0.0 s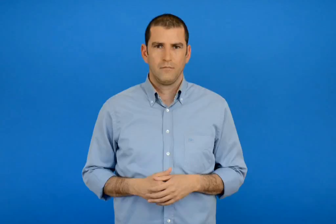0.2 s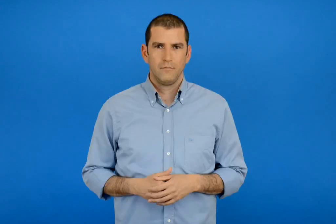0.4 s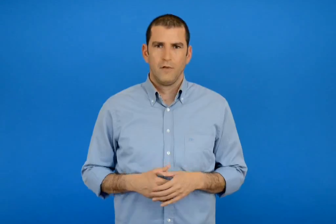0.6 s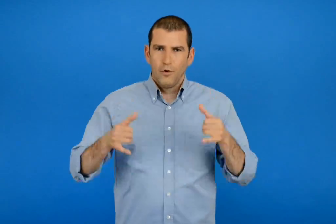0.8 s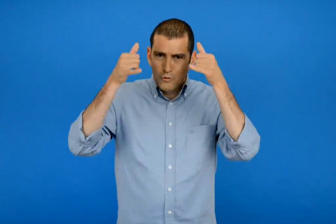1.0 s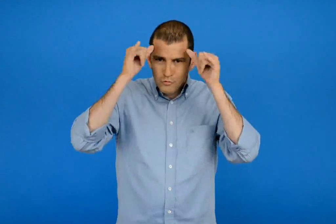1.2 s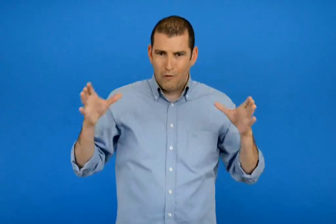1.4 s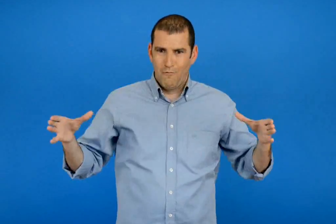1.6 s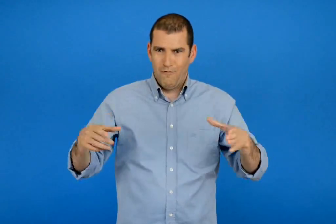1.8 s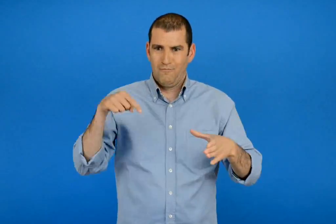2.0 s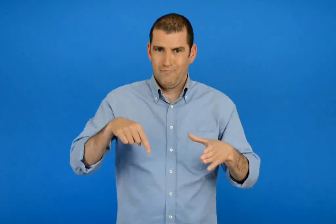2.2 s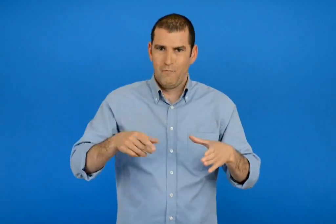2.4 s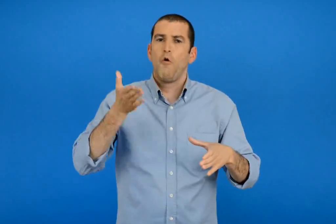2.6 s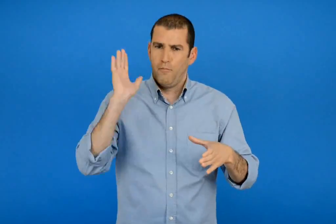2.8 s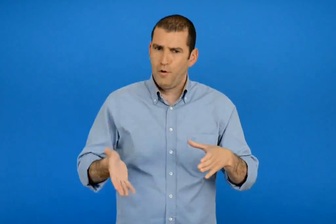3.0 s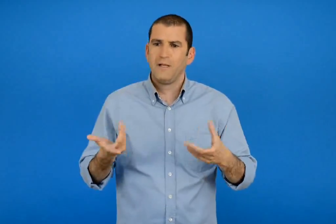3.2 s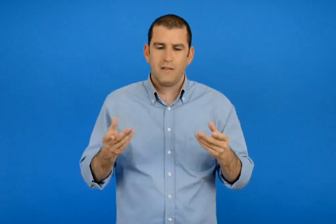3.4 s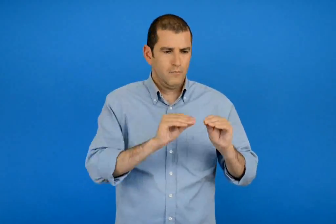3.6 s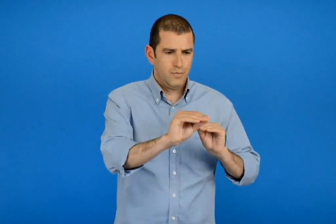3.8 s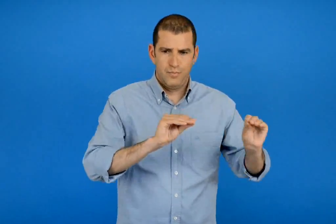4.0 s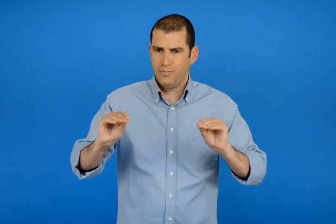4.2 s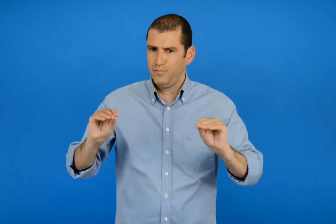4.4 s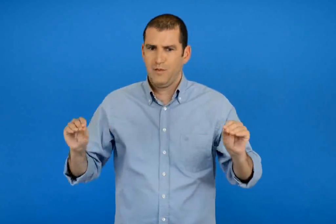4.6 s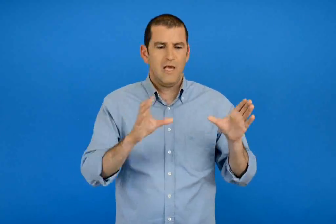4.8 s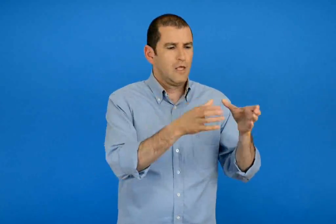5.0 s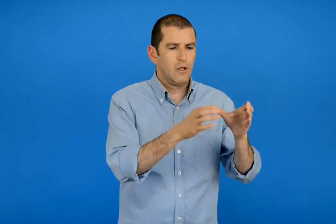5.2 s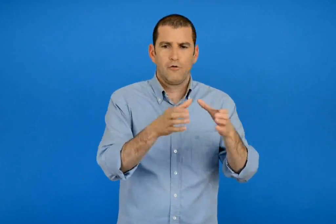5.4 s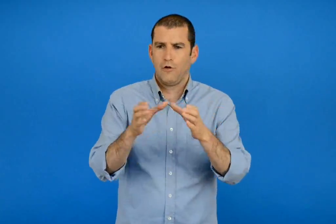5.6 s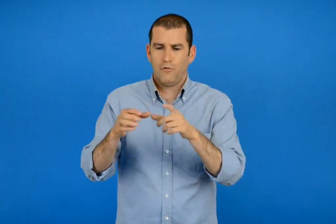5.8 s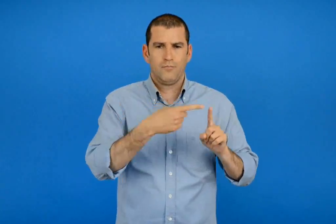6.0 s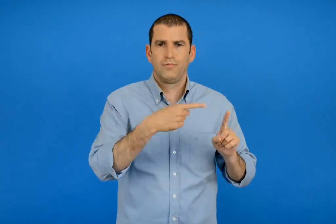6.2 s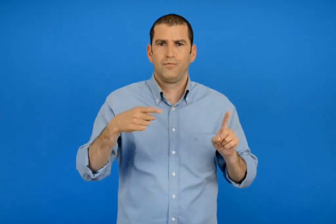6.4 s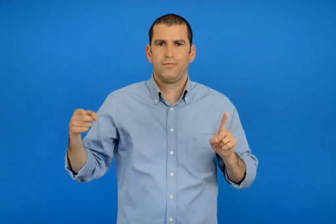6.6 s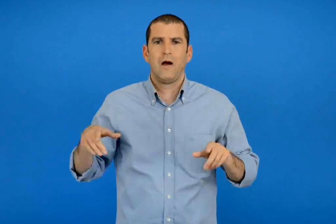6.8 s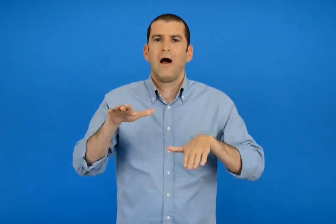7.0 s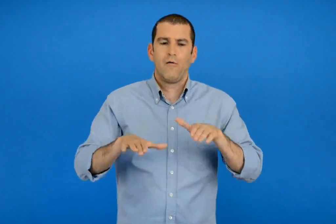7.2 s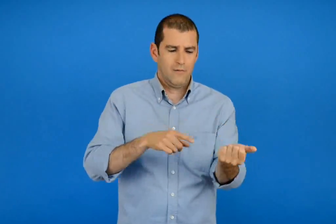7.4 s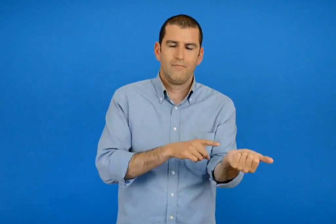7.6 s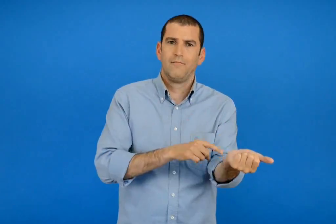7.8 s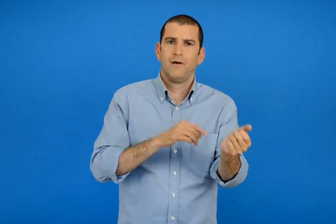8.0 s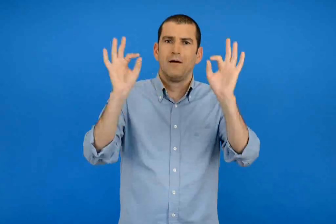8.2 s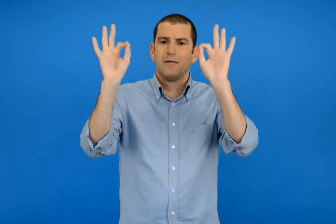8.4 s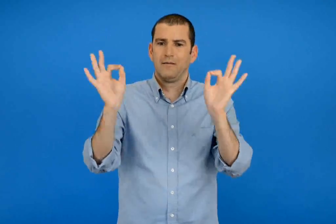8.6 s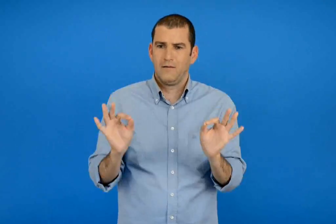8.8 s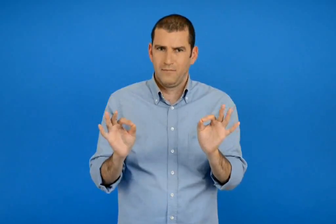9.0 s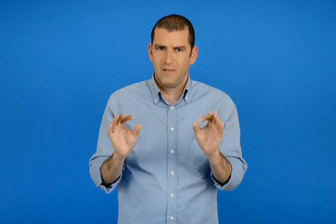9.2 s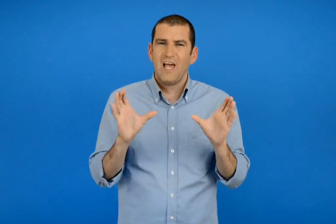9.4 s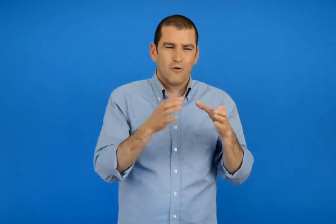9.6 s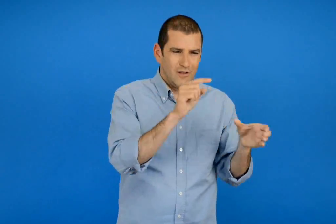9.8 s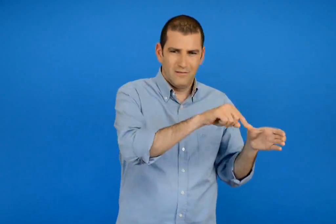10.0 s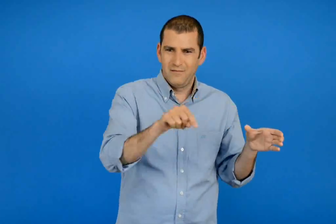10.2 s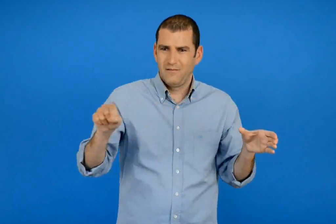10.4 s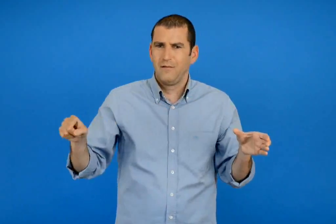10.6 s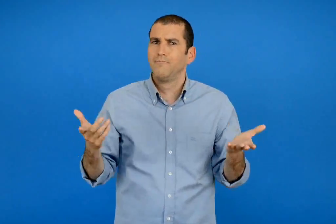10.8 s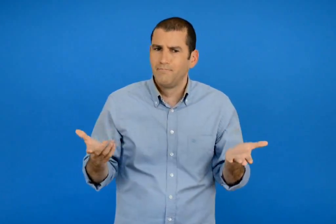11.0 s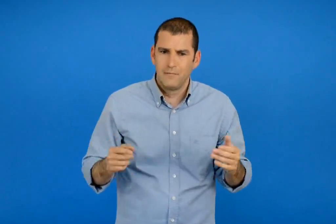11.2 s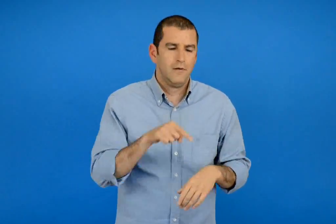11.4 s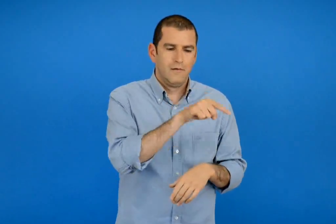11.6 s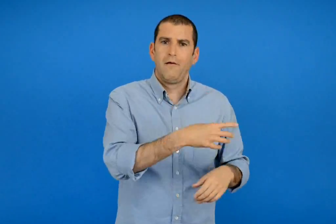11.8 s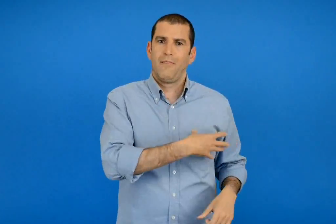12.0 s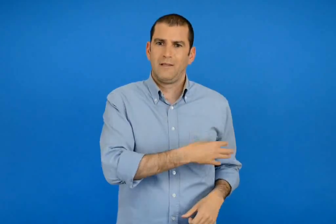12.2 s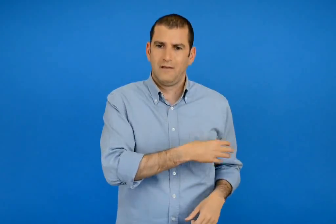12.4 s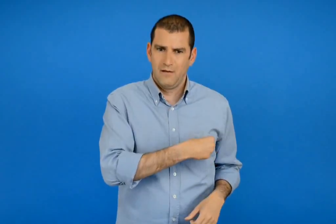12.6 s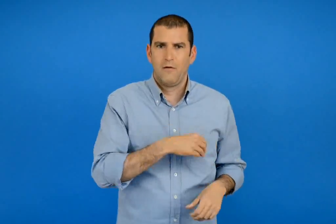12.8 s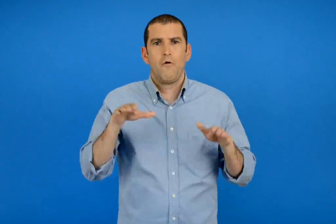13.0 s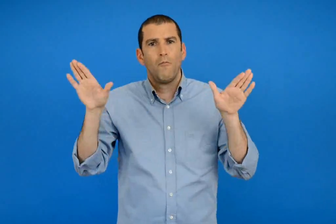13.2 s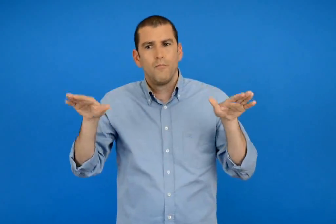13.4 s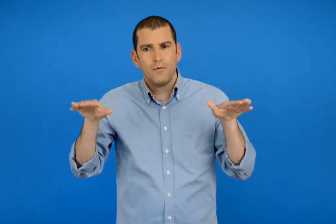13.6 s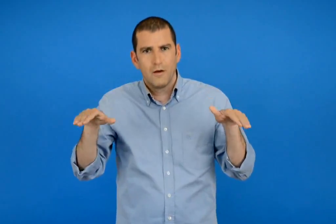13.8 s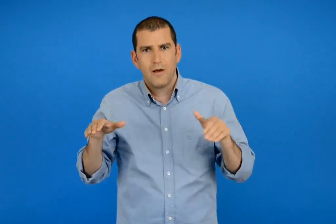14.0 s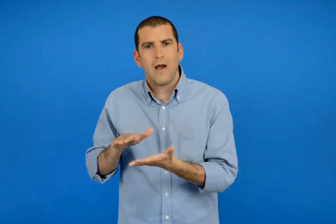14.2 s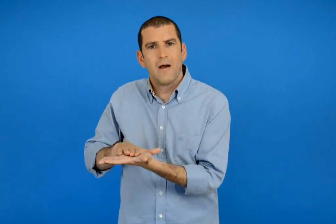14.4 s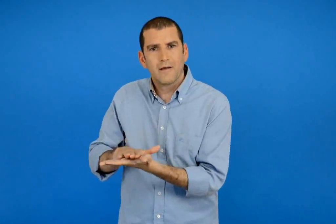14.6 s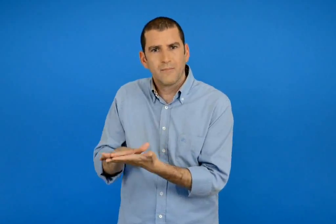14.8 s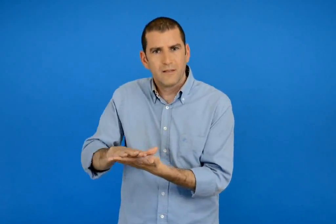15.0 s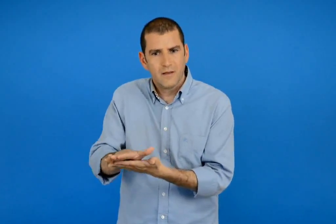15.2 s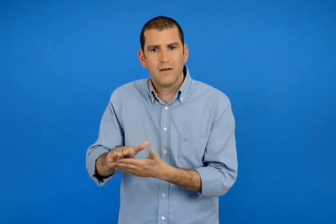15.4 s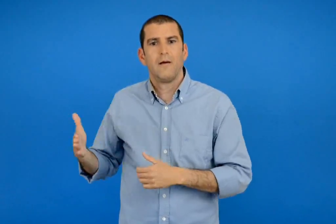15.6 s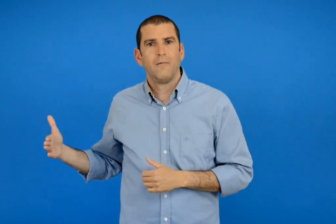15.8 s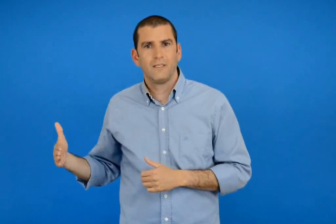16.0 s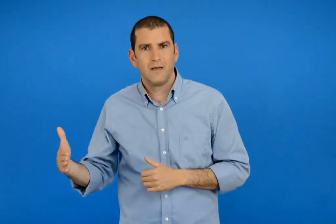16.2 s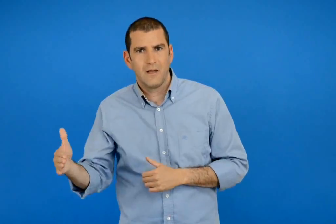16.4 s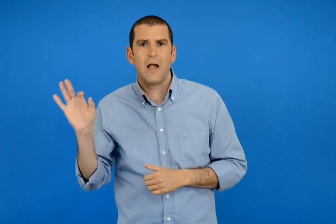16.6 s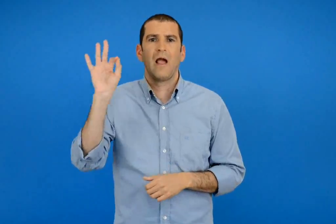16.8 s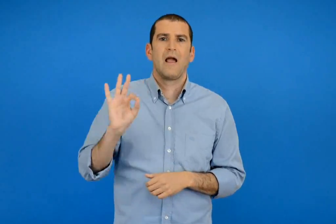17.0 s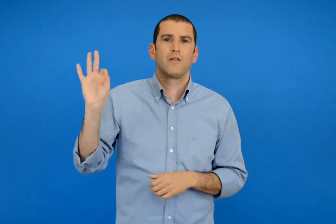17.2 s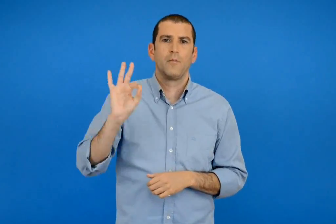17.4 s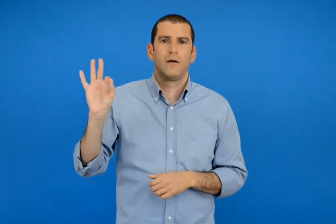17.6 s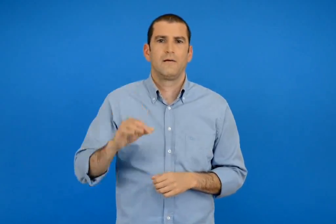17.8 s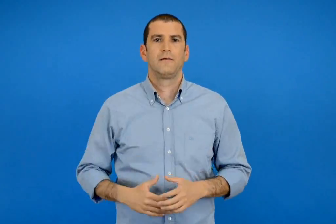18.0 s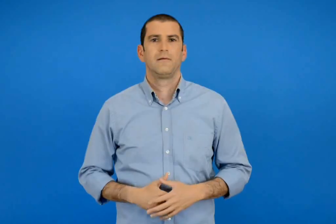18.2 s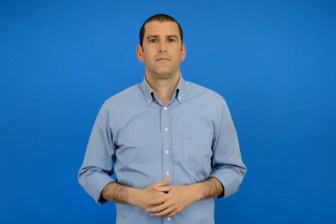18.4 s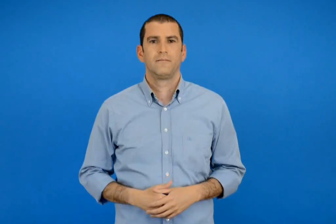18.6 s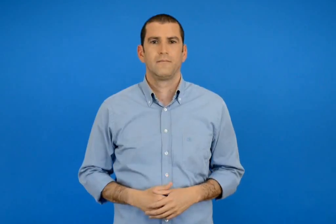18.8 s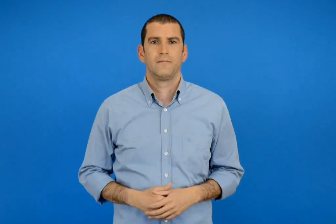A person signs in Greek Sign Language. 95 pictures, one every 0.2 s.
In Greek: τα ζώα μπορούμε να τα χωρίσουμε σε διαφορετικές οικογένειες ανάλογα με τα χαρακτηριστικά τους οι οικογένειες αυτές είναι τα θηλαστικά τα πουλιά τα ερπετά τα ψαριά και τα έντομα
